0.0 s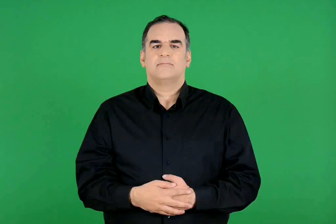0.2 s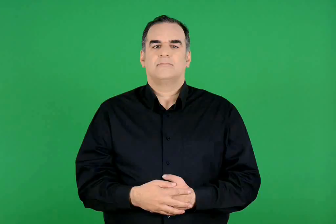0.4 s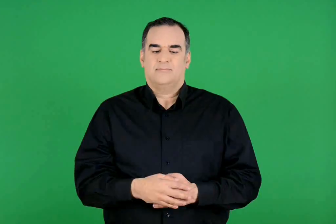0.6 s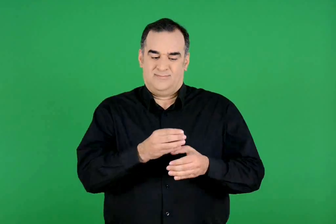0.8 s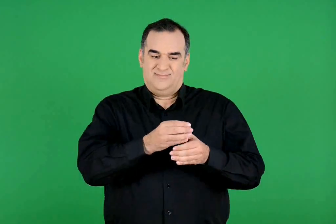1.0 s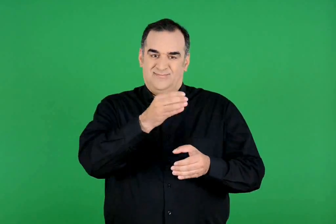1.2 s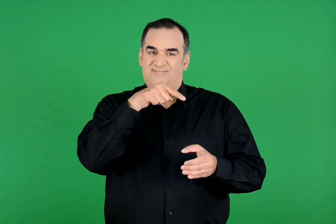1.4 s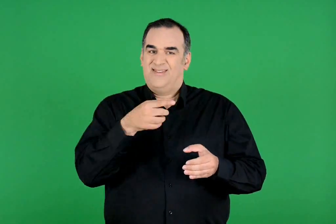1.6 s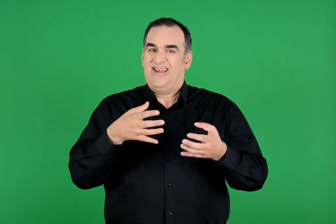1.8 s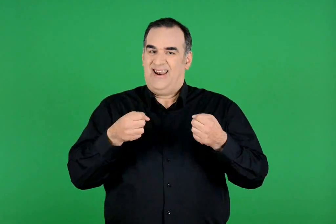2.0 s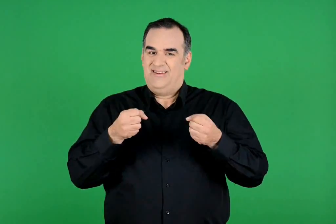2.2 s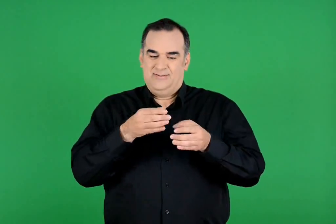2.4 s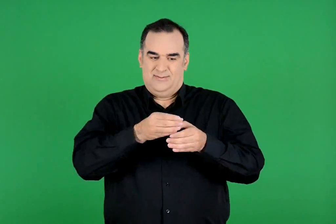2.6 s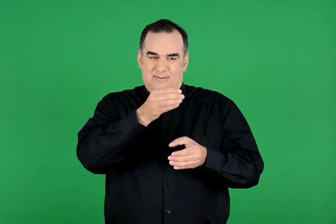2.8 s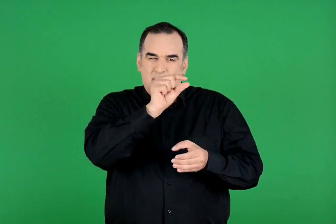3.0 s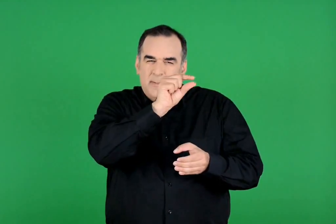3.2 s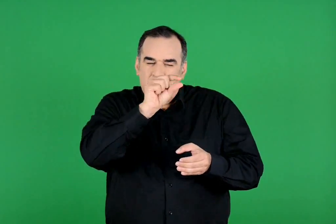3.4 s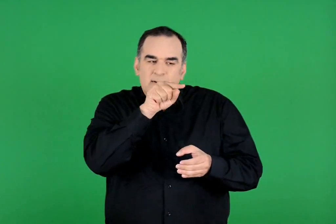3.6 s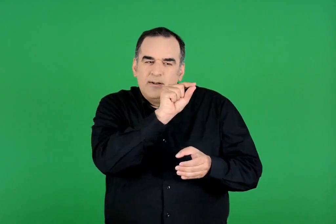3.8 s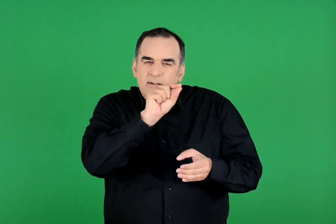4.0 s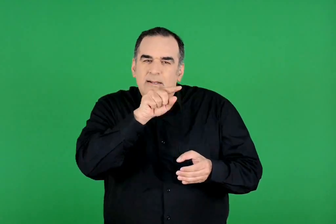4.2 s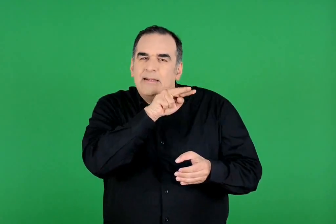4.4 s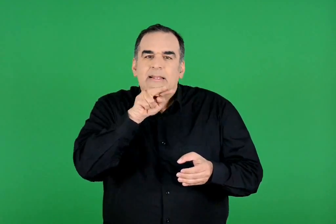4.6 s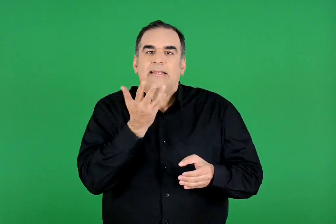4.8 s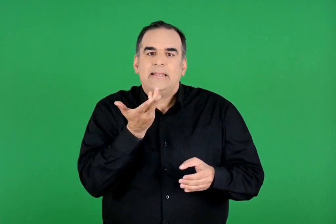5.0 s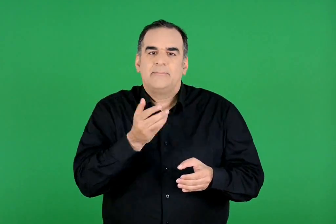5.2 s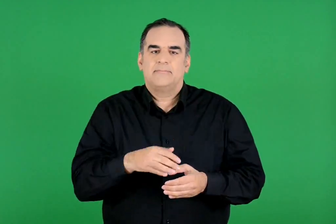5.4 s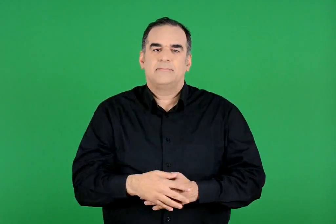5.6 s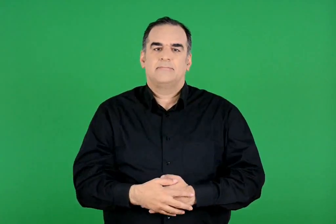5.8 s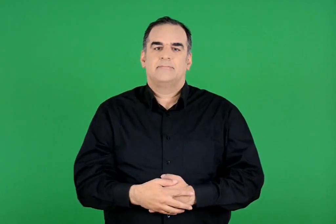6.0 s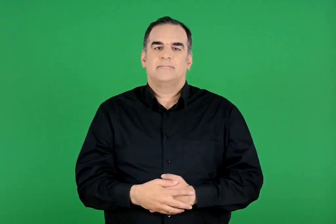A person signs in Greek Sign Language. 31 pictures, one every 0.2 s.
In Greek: τι διαβάζουμε στο πάνω μέρος της συσκευασίας του γάλακτος ;
